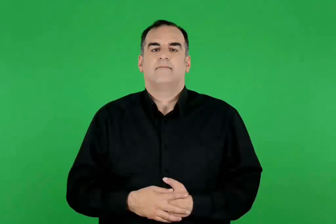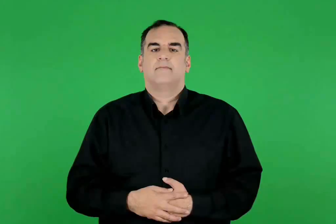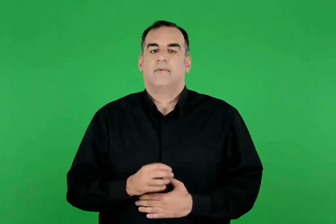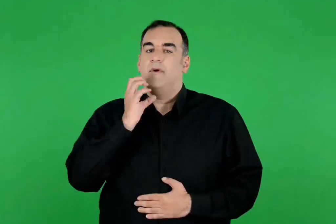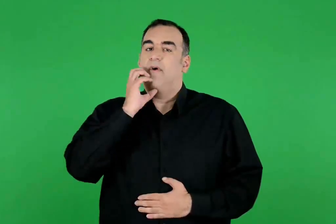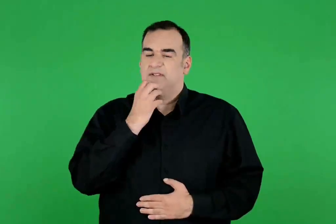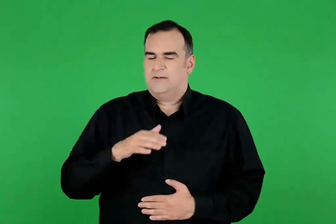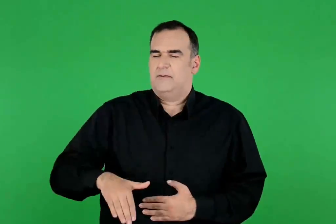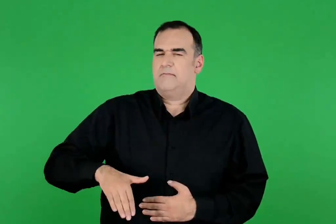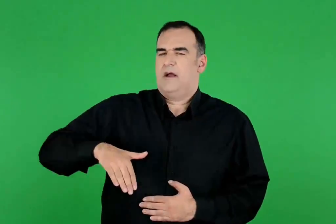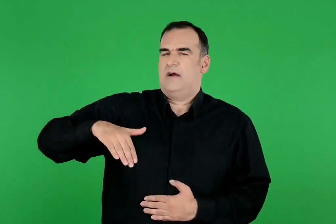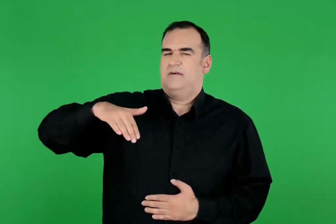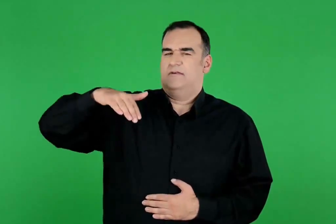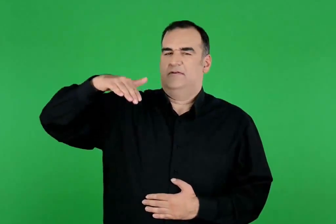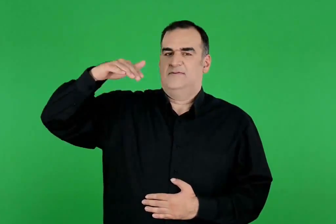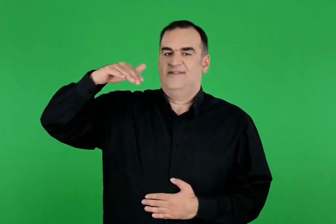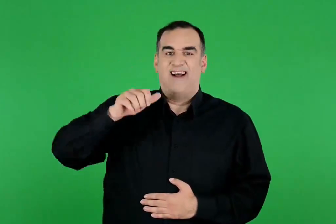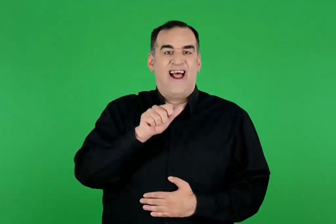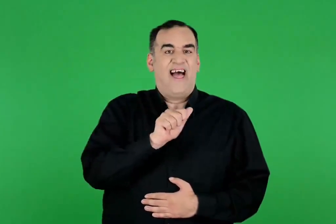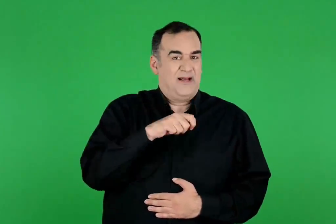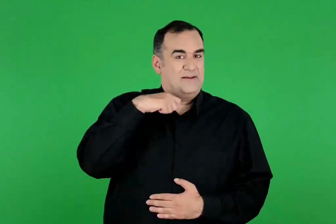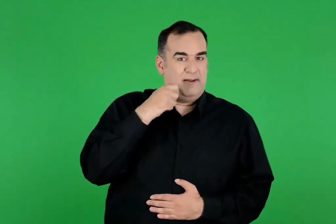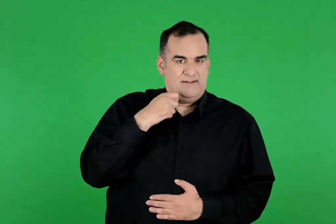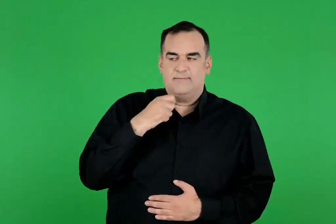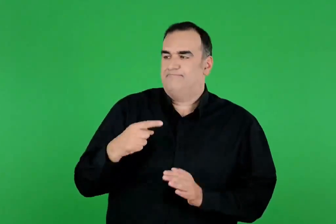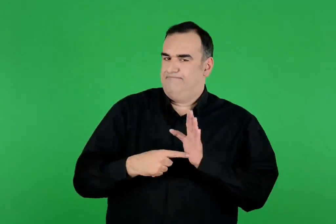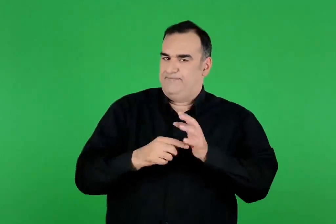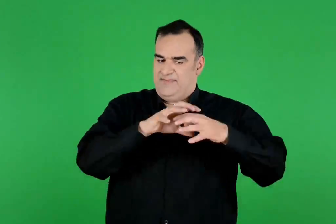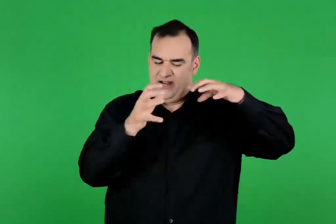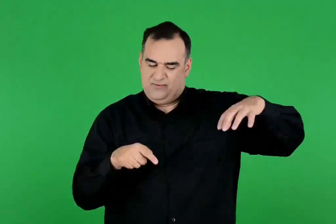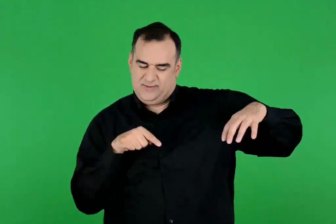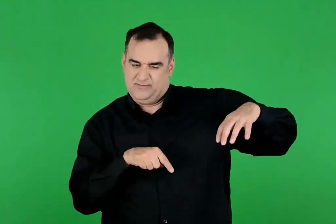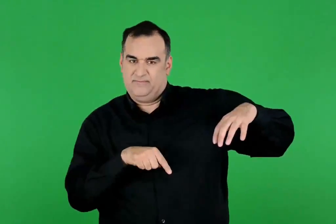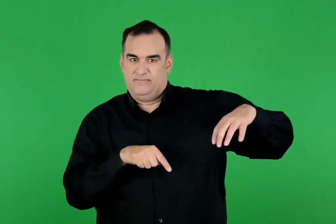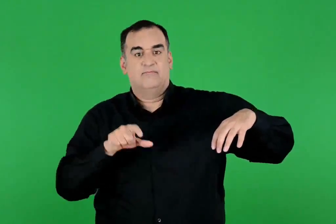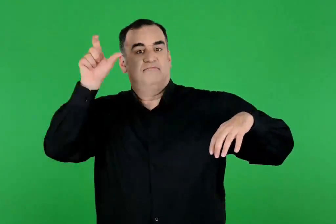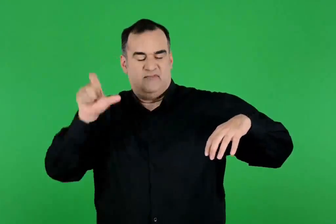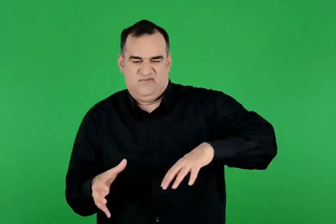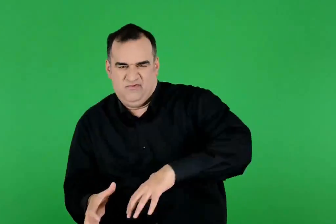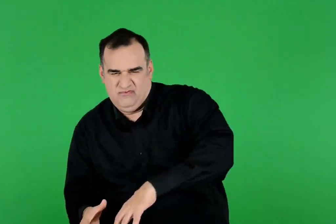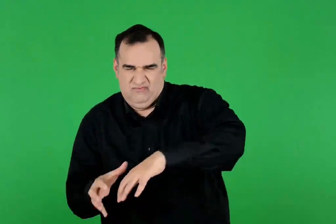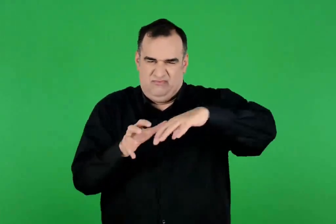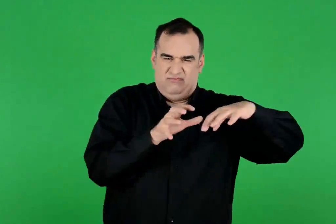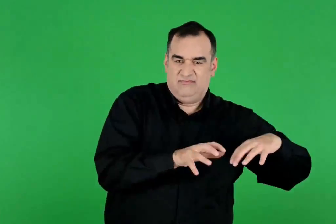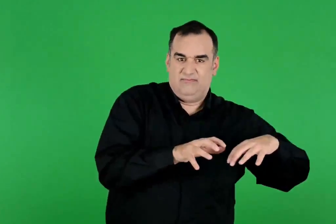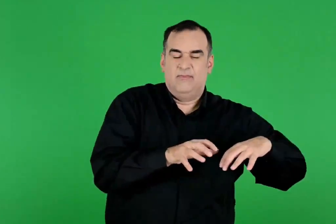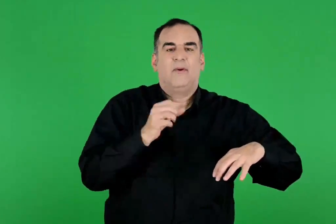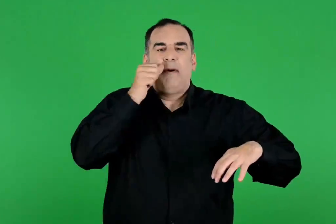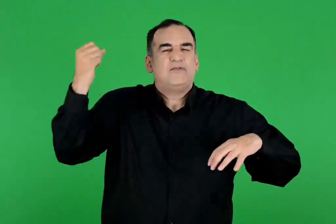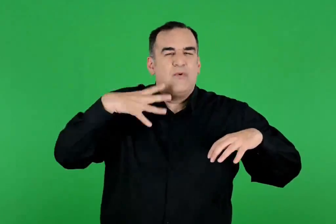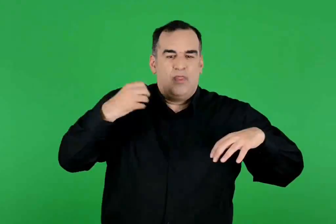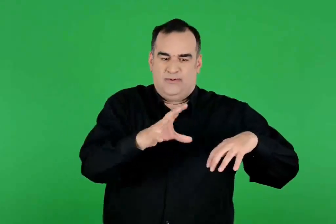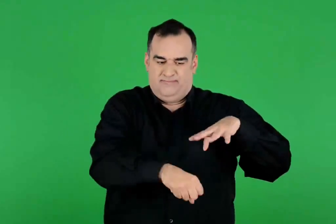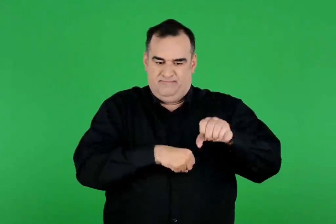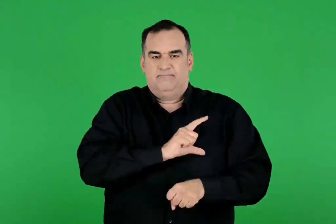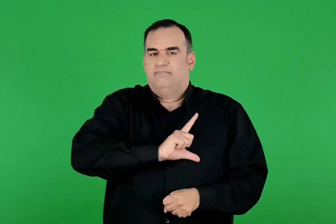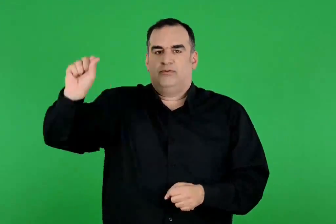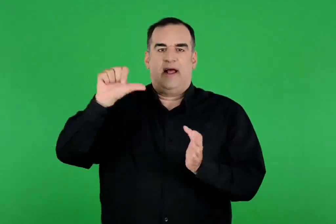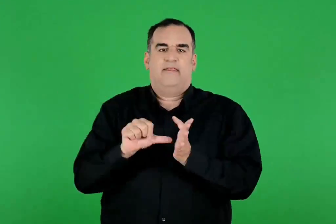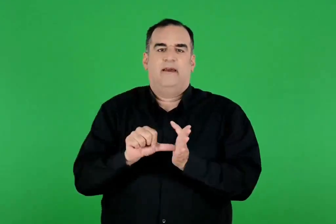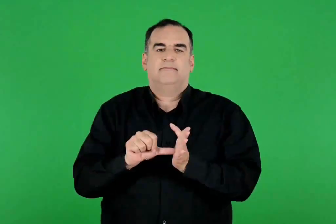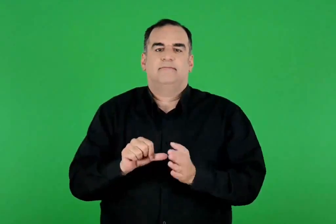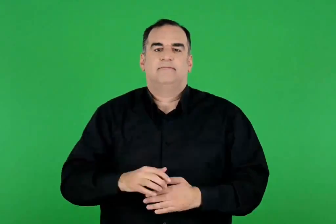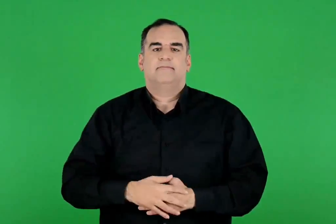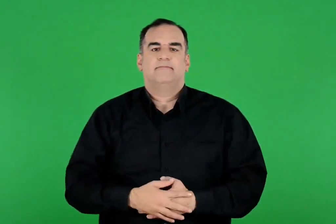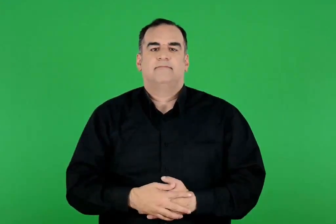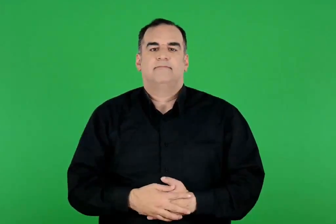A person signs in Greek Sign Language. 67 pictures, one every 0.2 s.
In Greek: όταν ο θησέας μεγάλωσε , η αίθρα τού έδειξε τον βράχο , εκείνος τον σήκωσε , πήρε τα δώρα του πατέρα του κι έφυγε για την αθήνα
